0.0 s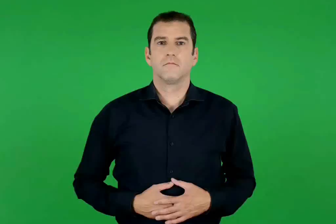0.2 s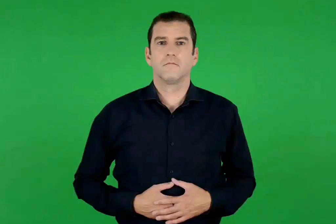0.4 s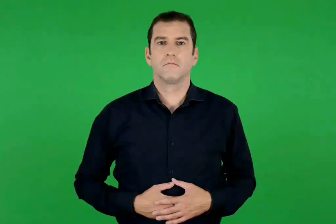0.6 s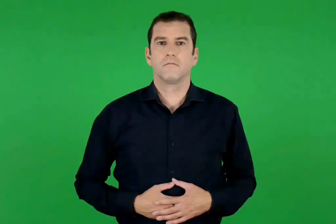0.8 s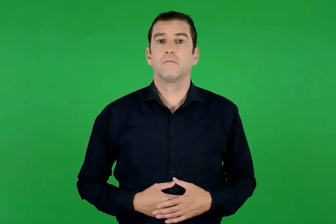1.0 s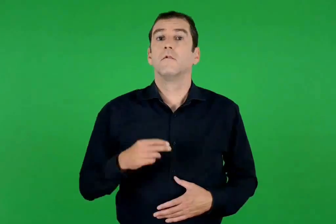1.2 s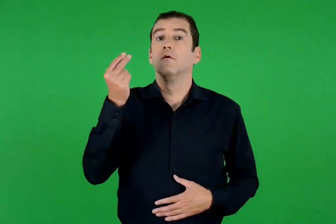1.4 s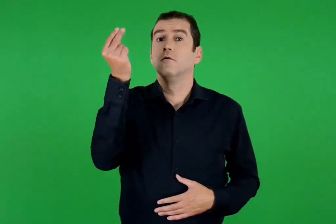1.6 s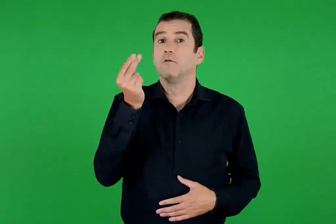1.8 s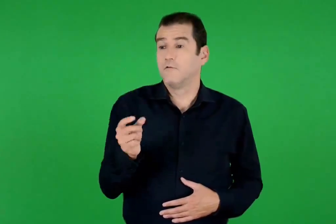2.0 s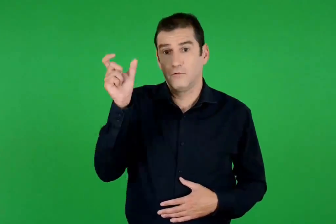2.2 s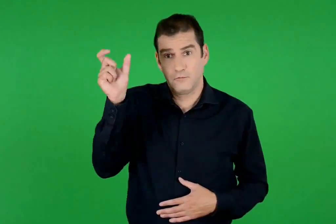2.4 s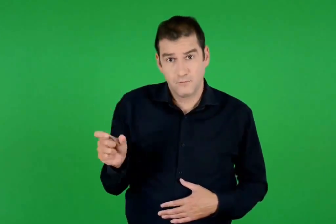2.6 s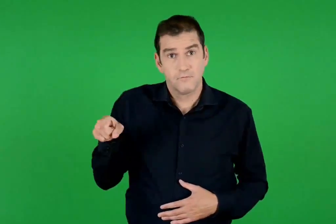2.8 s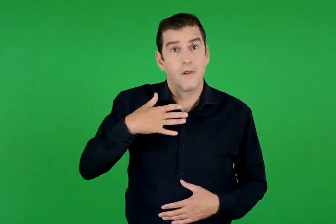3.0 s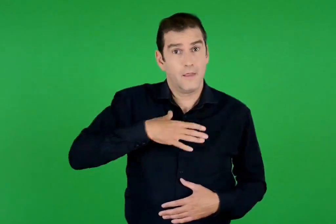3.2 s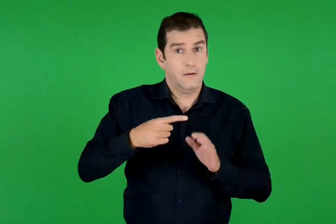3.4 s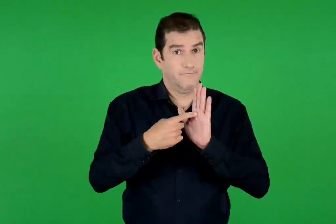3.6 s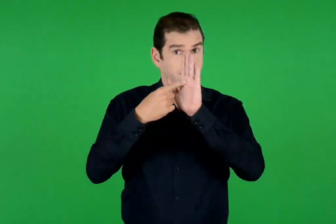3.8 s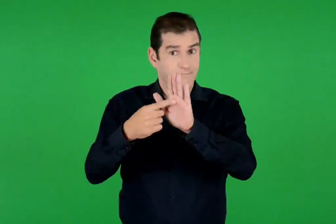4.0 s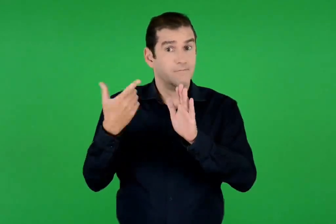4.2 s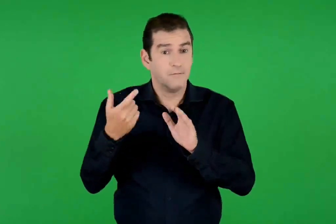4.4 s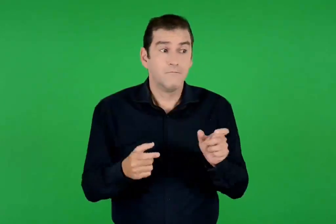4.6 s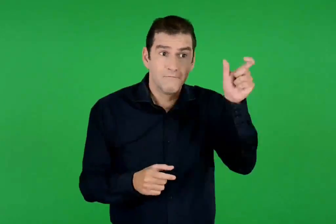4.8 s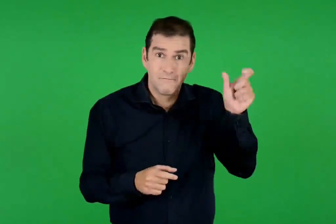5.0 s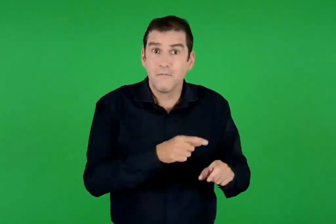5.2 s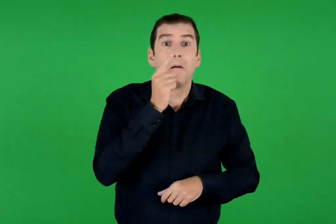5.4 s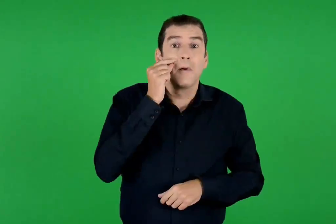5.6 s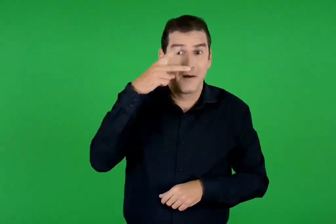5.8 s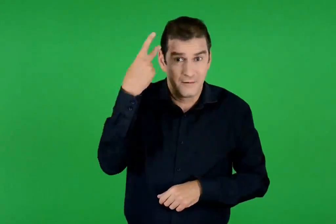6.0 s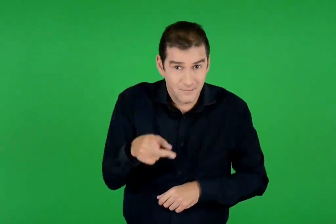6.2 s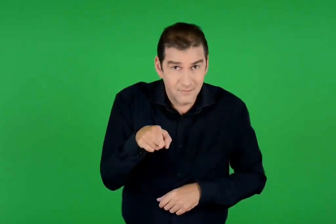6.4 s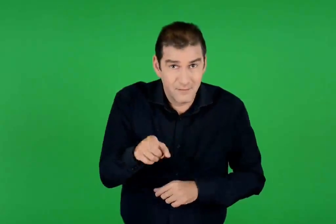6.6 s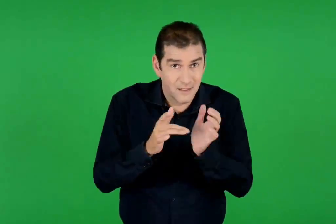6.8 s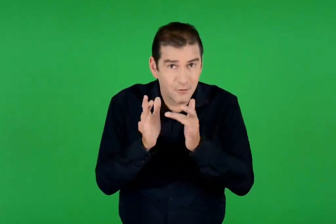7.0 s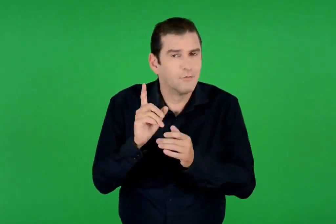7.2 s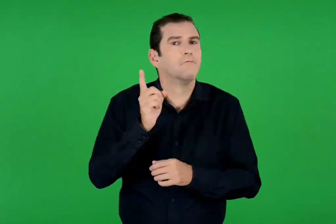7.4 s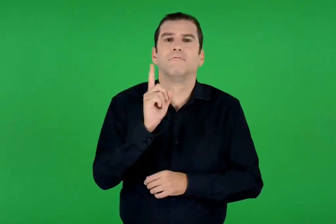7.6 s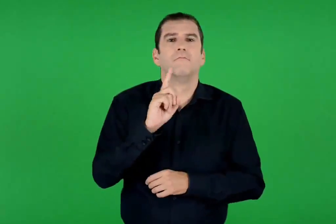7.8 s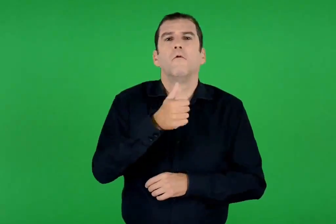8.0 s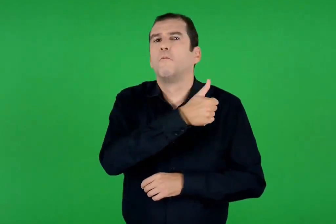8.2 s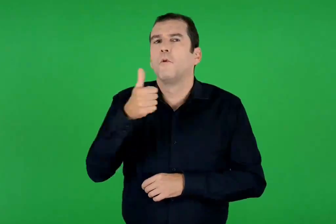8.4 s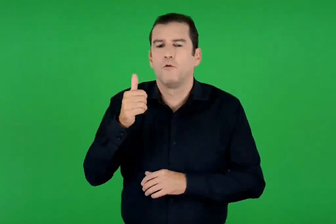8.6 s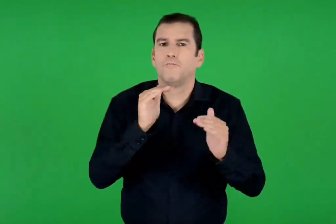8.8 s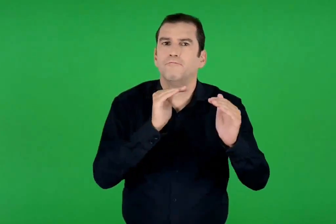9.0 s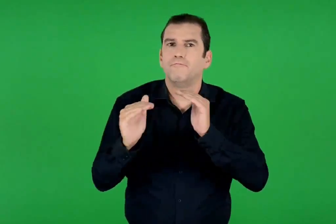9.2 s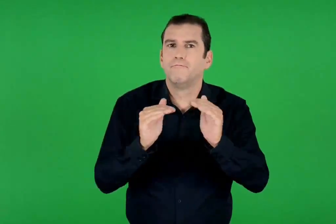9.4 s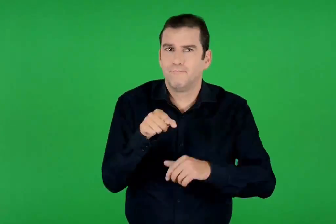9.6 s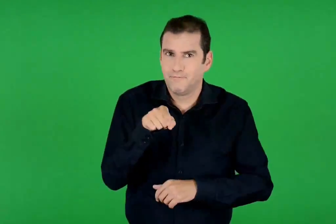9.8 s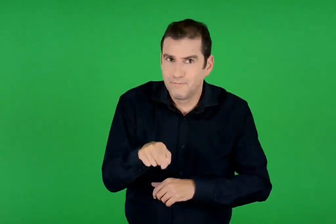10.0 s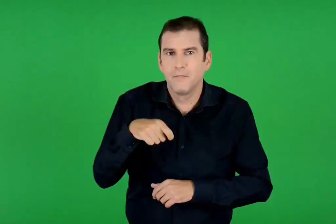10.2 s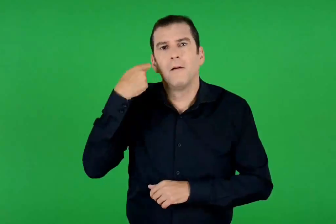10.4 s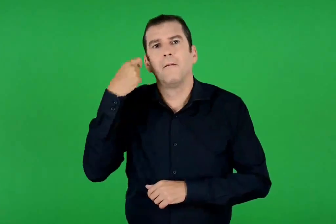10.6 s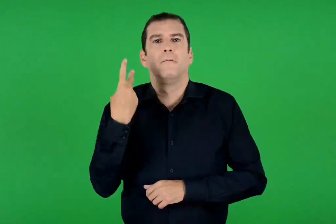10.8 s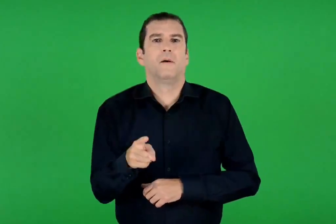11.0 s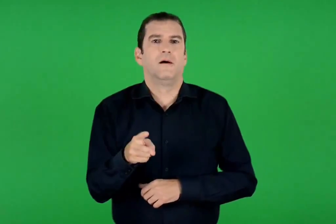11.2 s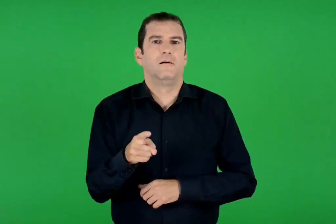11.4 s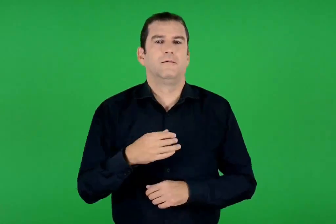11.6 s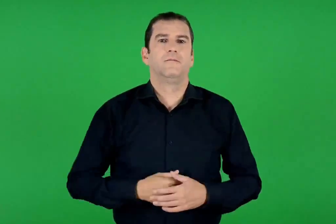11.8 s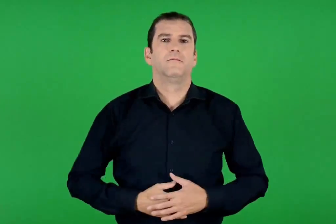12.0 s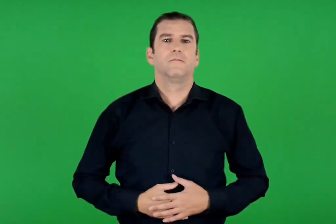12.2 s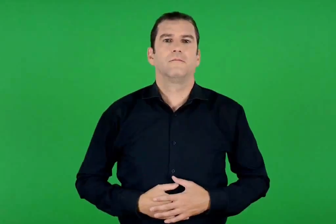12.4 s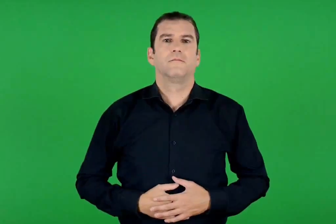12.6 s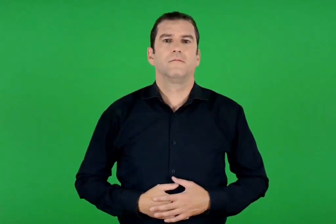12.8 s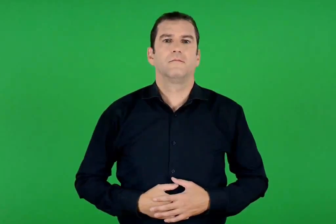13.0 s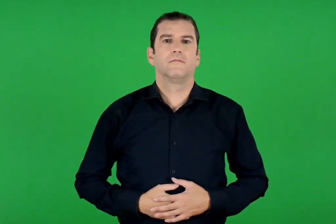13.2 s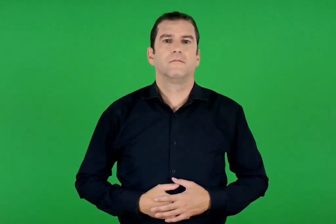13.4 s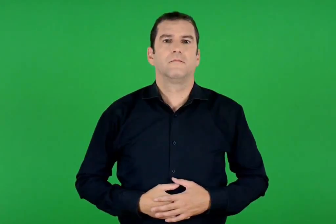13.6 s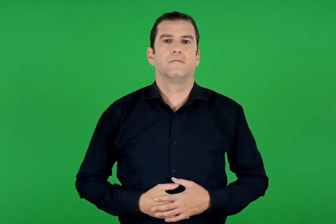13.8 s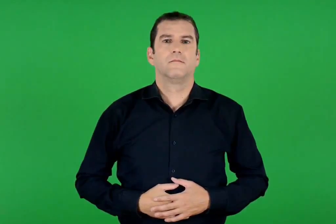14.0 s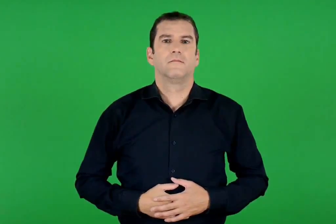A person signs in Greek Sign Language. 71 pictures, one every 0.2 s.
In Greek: ο ζωγράφος θέλει να τονίσει ότι δεν είναι ο πατέρας , αλλά μόνον ο προστάτης του ιησού και της μητέρας του
